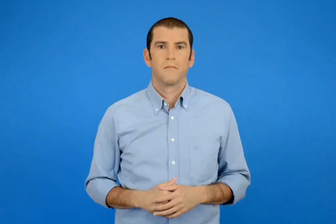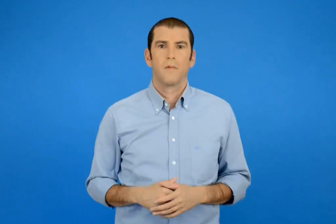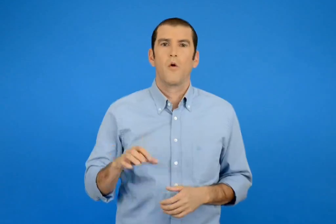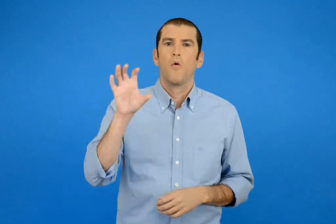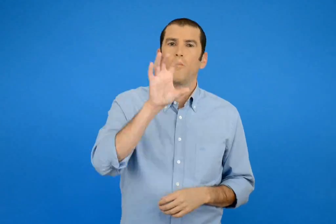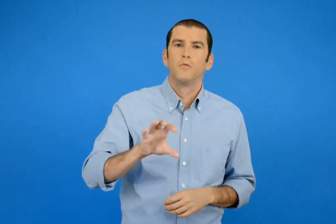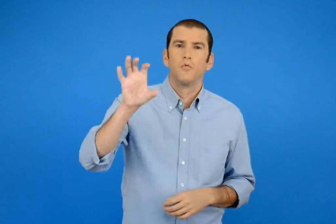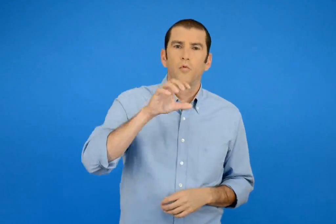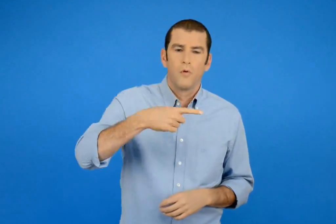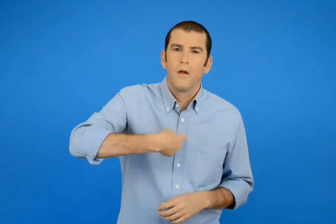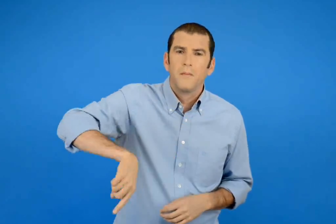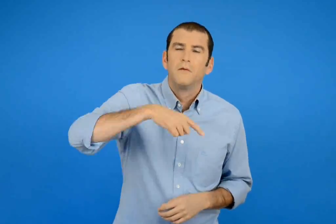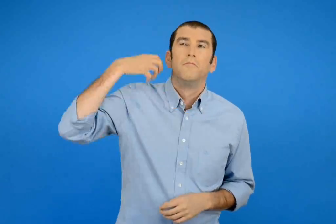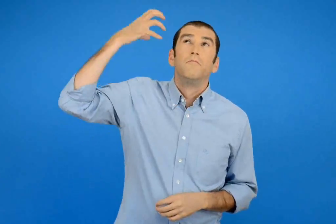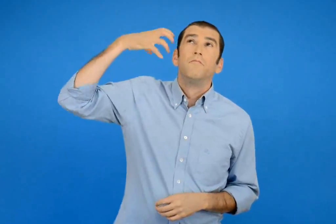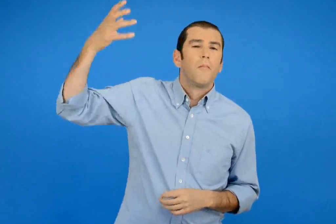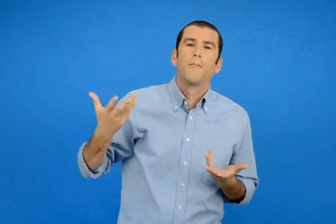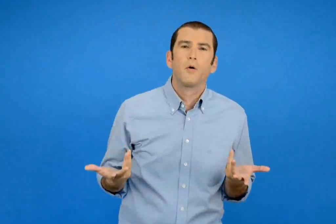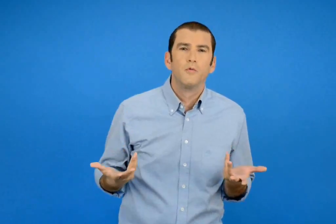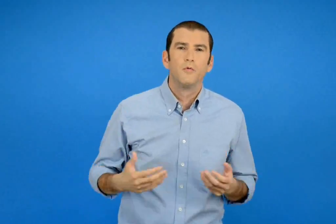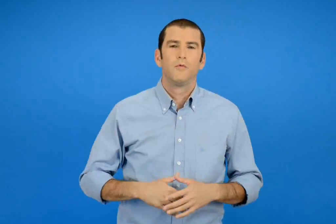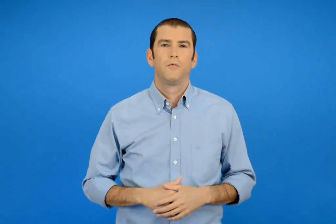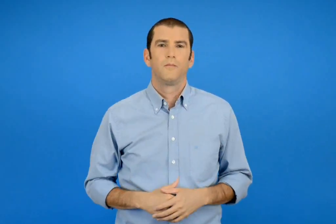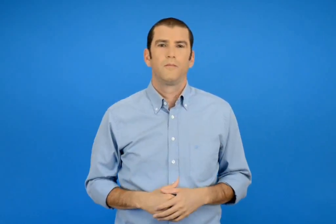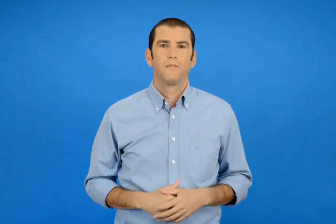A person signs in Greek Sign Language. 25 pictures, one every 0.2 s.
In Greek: πως φανταζόμαστε το μουσείο ;
